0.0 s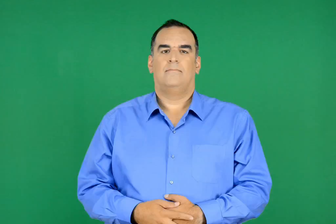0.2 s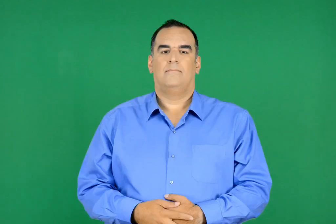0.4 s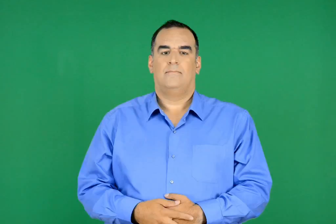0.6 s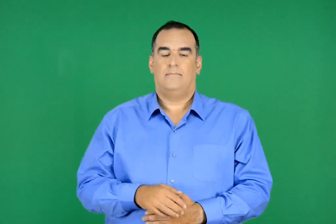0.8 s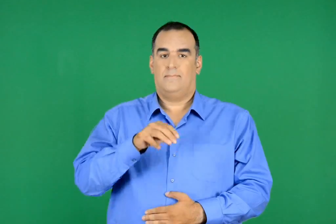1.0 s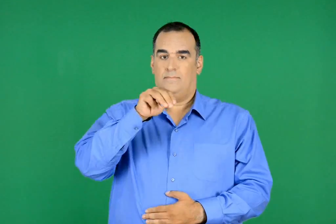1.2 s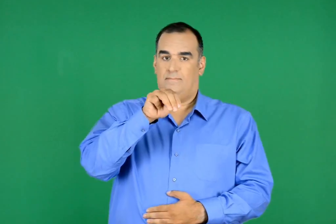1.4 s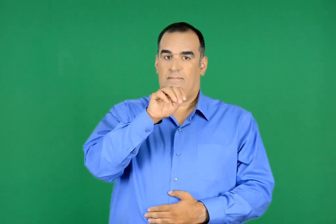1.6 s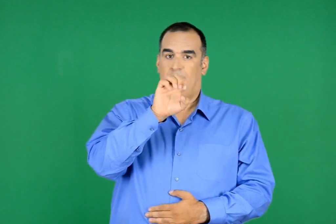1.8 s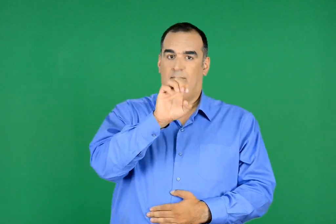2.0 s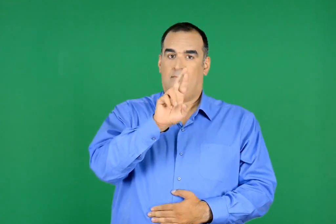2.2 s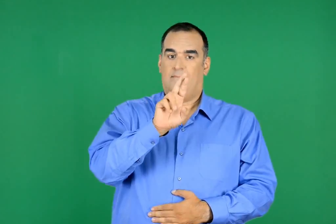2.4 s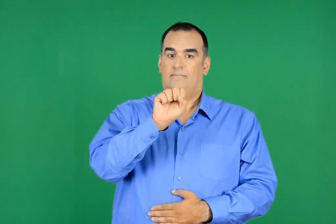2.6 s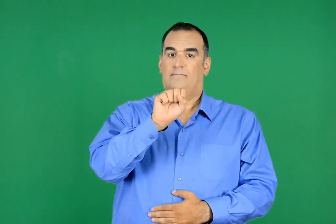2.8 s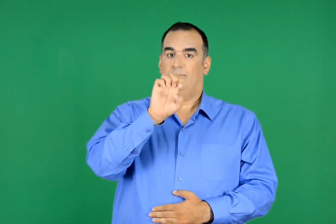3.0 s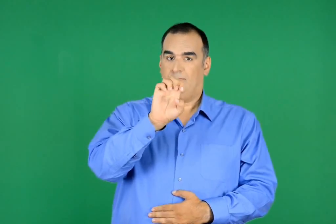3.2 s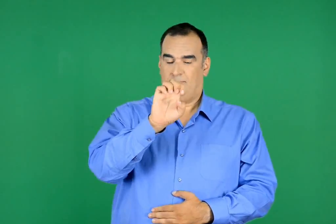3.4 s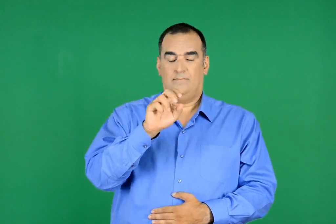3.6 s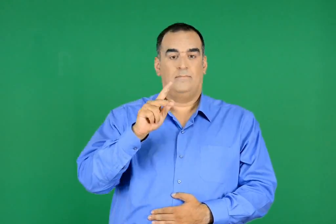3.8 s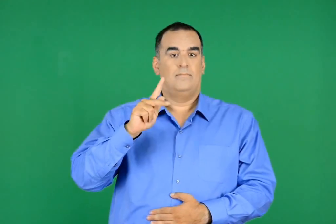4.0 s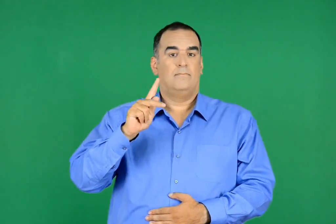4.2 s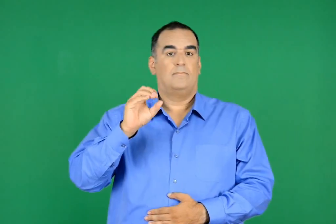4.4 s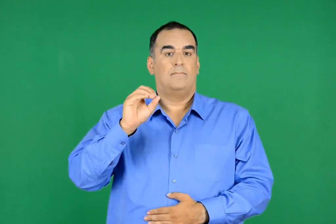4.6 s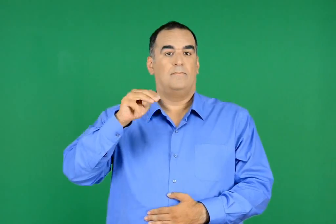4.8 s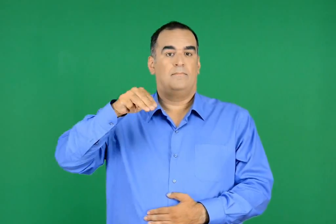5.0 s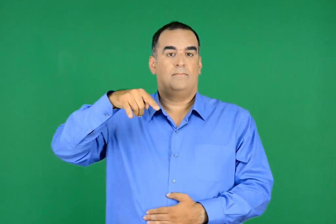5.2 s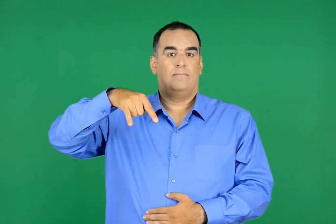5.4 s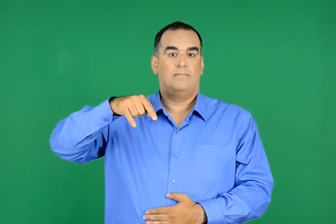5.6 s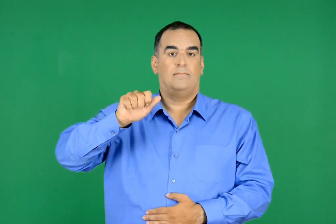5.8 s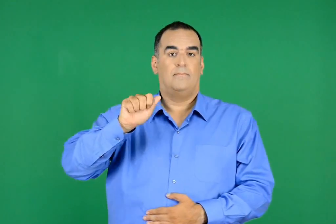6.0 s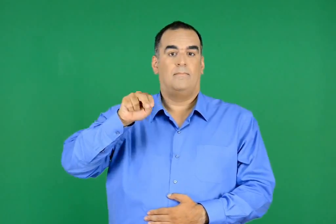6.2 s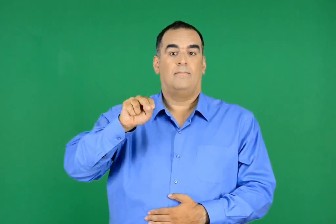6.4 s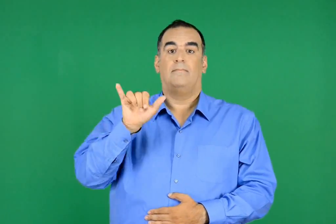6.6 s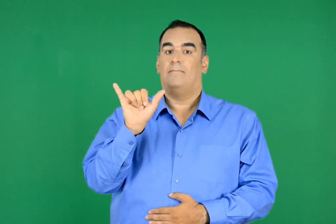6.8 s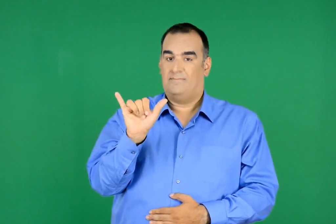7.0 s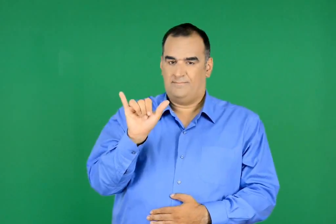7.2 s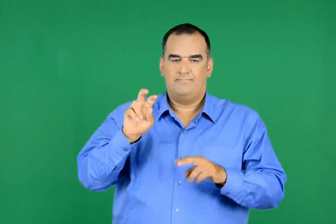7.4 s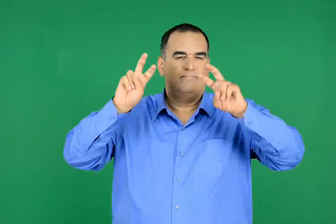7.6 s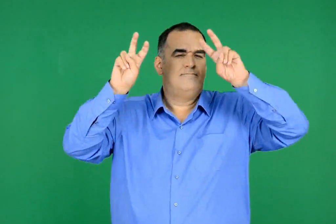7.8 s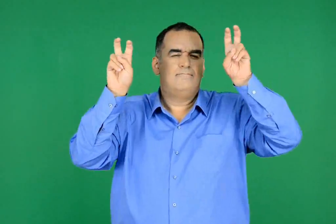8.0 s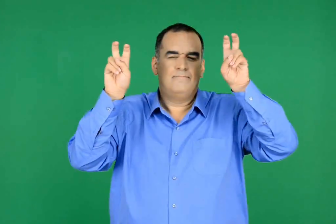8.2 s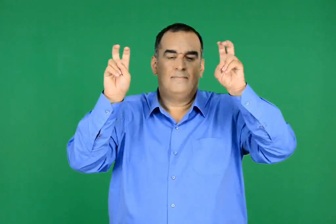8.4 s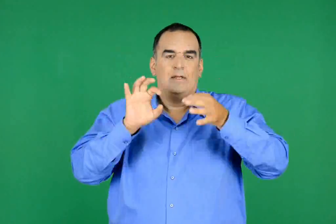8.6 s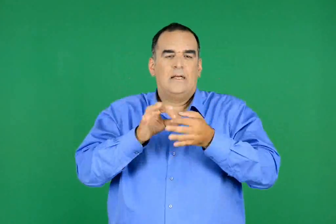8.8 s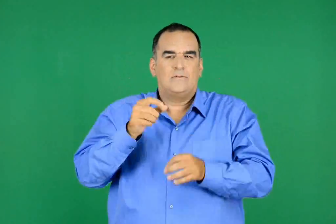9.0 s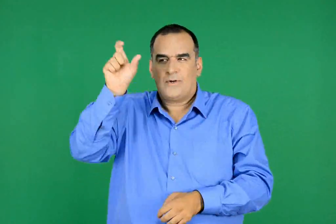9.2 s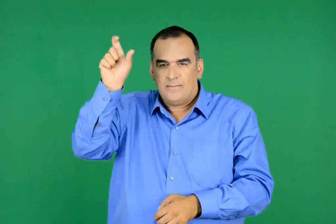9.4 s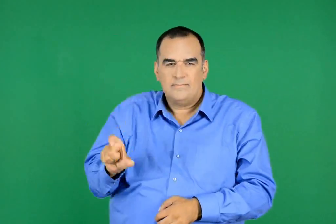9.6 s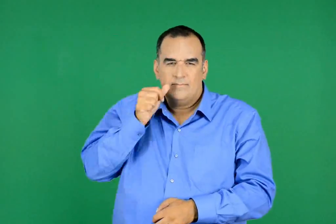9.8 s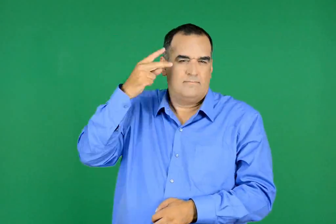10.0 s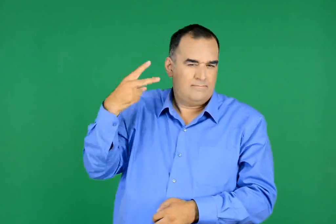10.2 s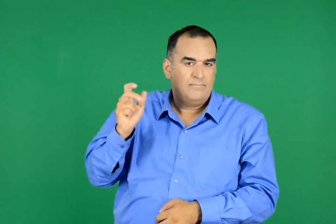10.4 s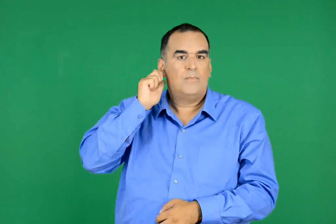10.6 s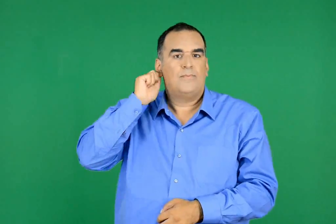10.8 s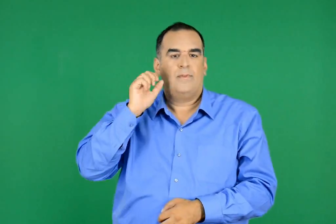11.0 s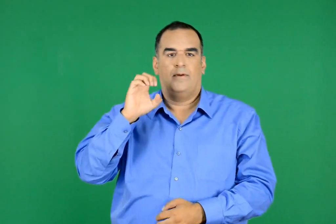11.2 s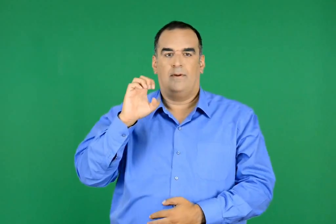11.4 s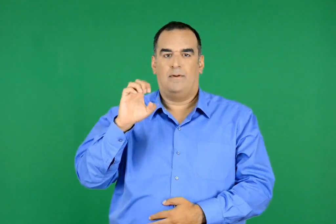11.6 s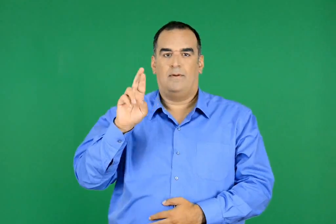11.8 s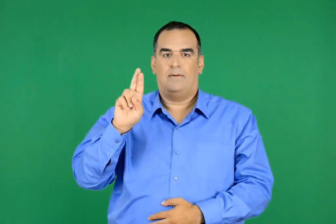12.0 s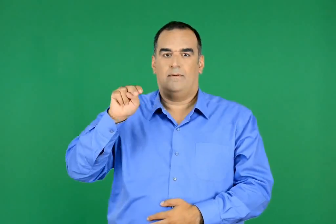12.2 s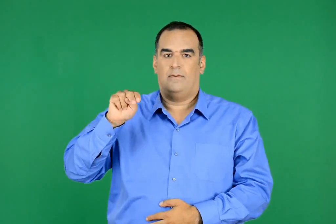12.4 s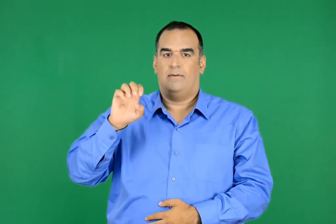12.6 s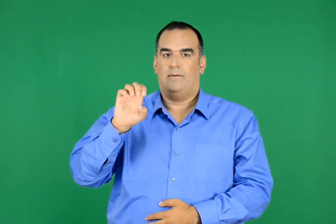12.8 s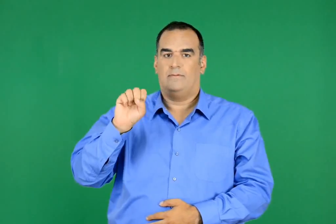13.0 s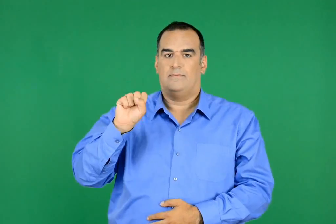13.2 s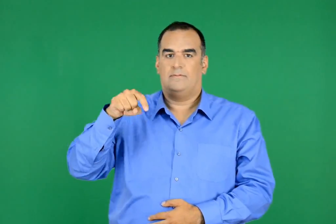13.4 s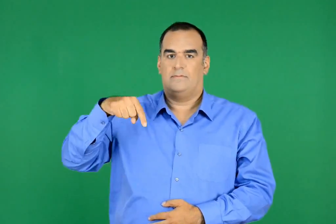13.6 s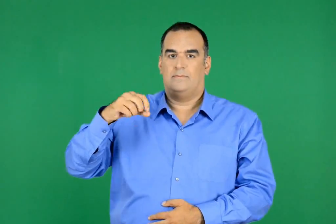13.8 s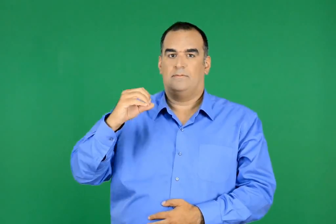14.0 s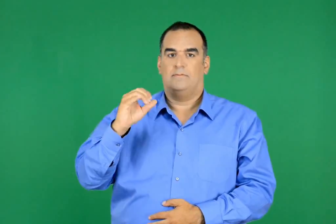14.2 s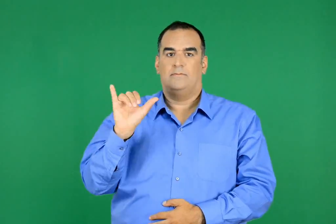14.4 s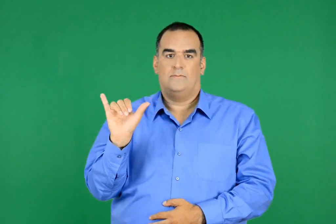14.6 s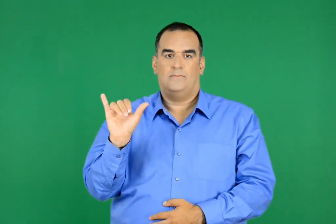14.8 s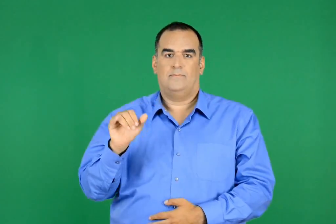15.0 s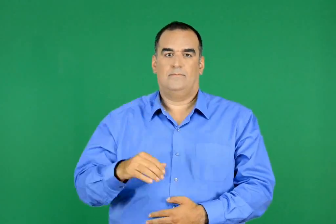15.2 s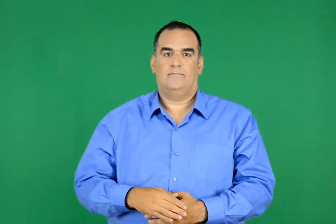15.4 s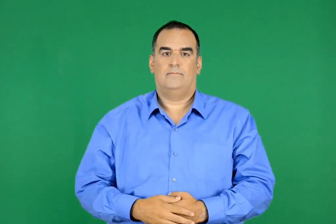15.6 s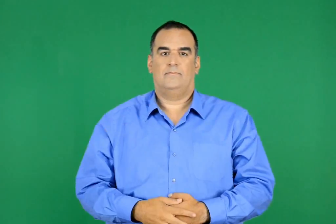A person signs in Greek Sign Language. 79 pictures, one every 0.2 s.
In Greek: μερσέ κόµπανυ , η ιστορία του ερνέστου
